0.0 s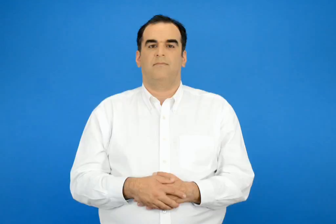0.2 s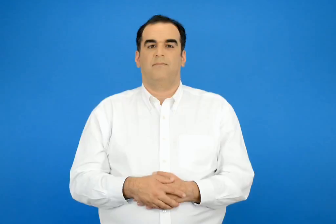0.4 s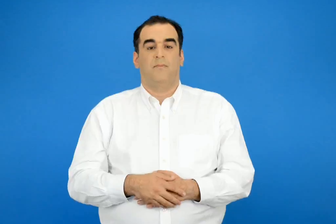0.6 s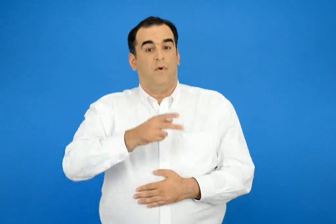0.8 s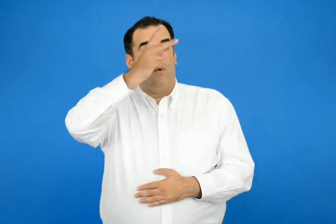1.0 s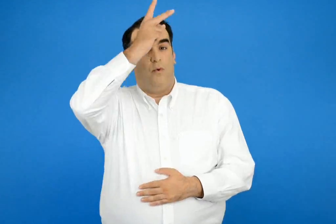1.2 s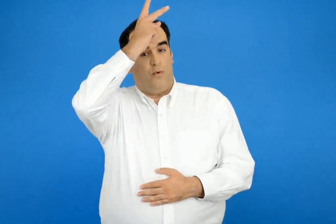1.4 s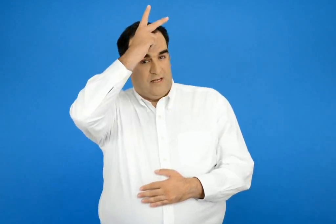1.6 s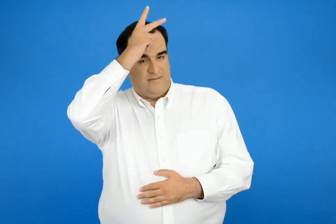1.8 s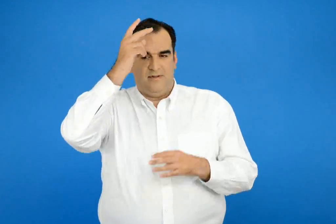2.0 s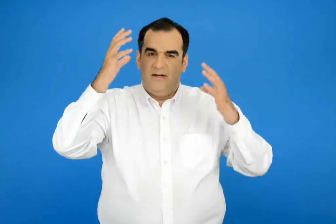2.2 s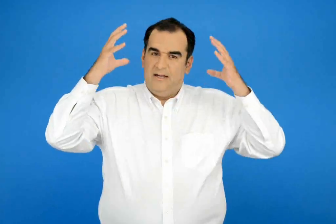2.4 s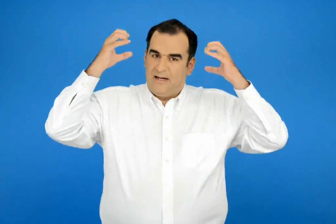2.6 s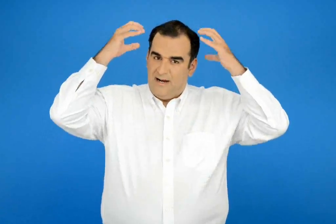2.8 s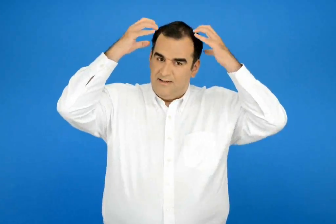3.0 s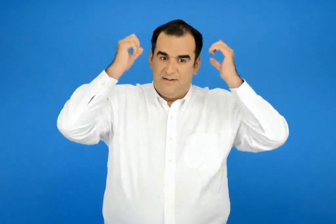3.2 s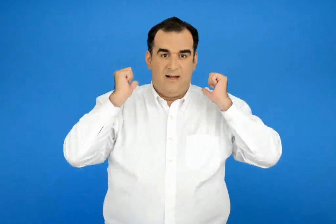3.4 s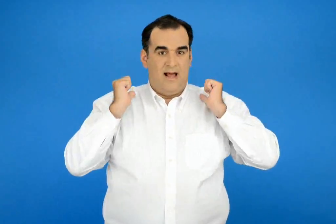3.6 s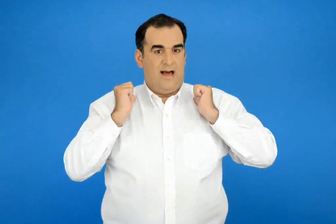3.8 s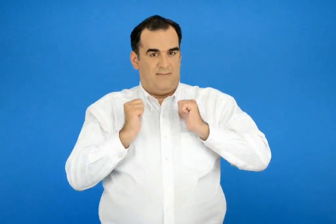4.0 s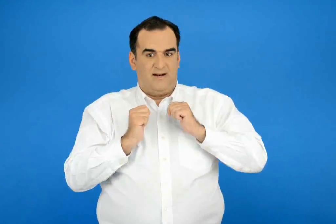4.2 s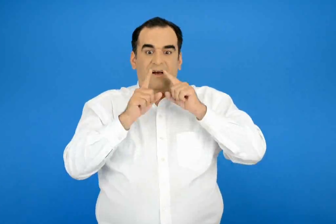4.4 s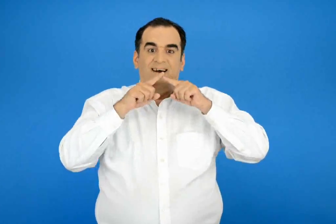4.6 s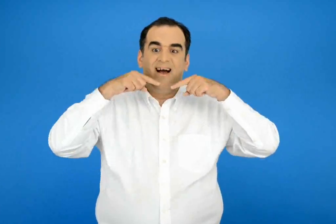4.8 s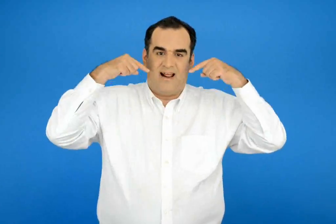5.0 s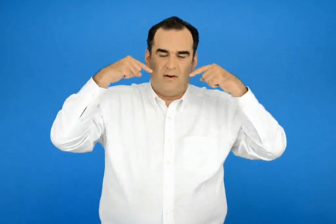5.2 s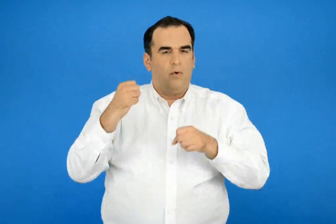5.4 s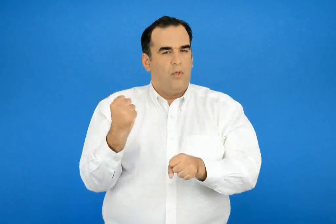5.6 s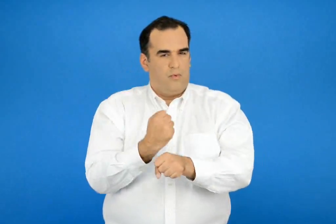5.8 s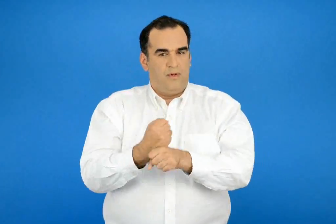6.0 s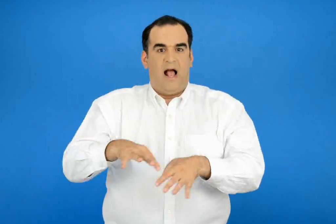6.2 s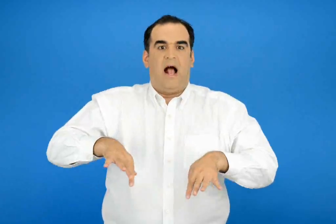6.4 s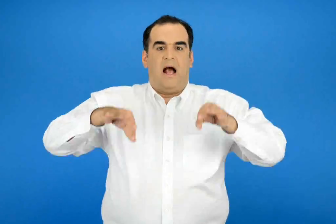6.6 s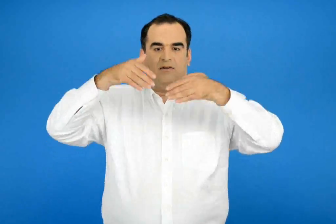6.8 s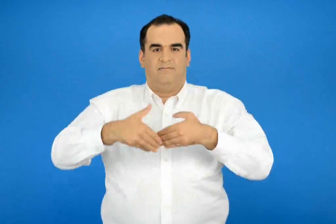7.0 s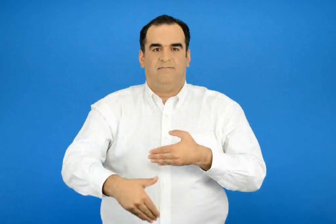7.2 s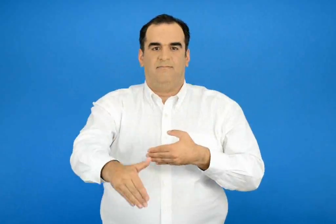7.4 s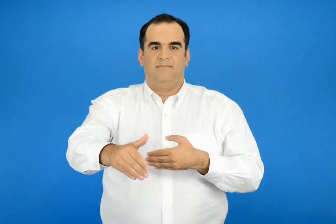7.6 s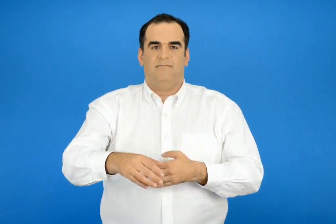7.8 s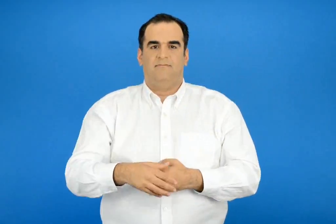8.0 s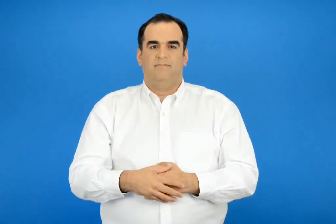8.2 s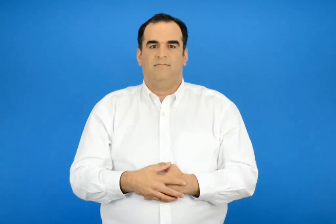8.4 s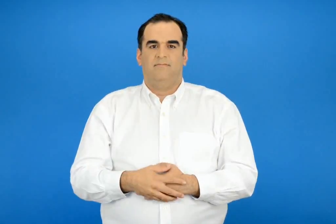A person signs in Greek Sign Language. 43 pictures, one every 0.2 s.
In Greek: ο λουκάς η γαληνή ο αρμπεν και η χαρά αρχίζουν τη δουλειά
